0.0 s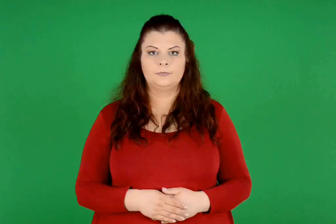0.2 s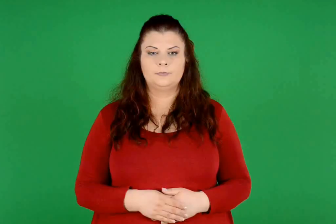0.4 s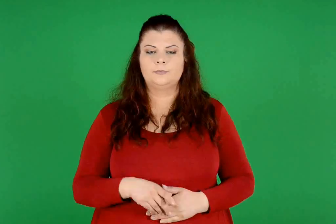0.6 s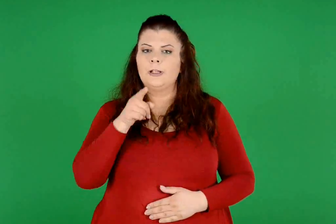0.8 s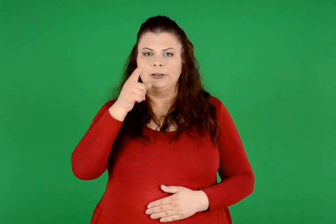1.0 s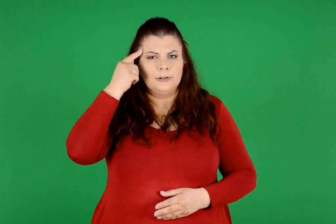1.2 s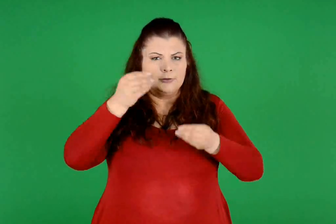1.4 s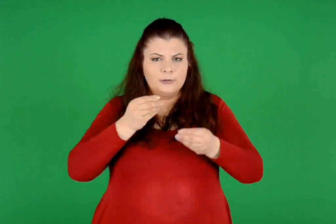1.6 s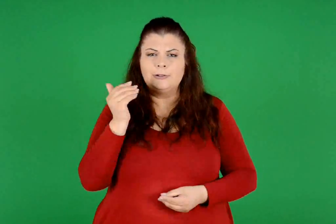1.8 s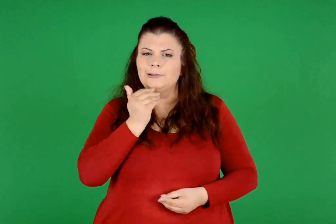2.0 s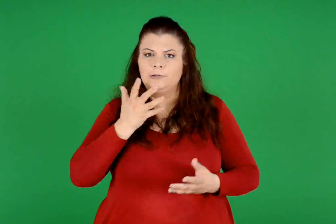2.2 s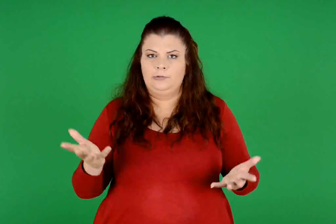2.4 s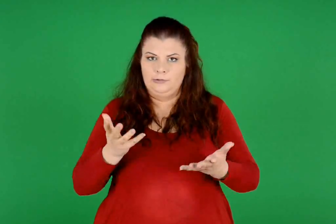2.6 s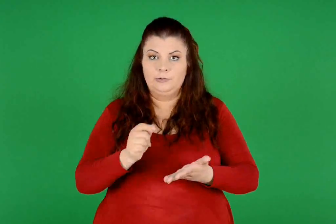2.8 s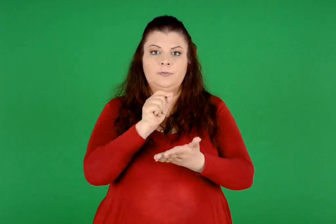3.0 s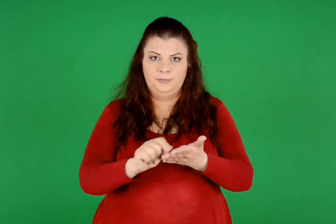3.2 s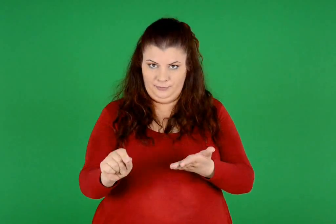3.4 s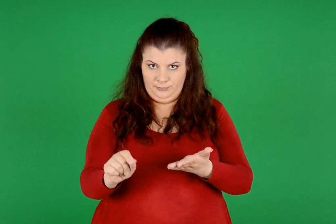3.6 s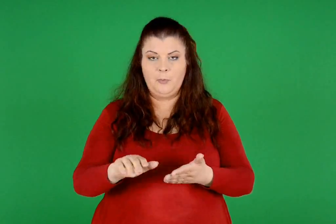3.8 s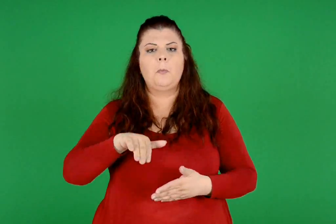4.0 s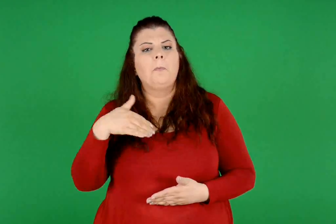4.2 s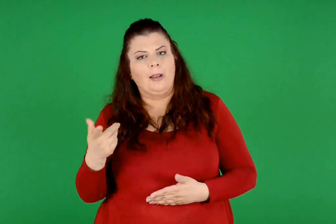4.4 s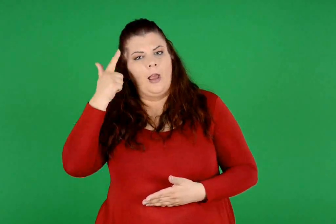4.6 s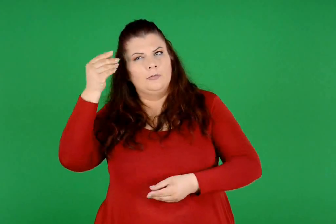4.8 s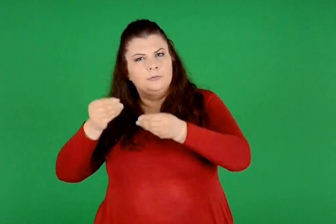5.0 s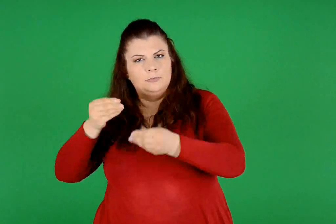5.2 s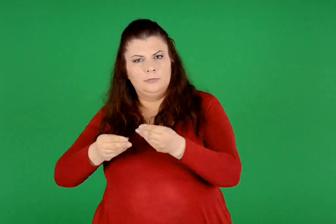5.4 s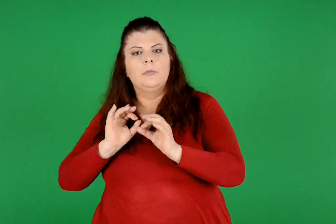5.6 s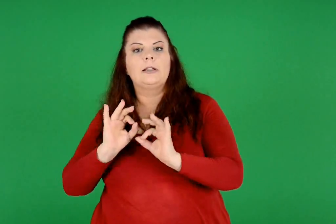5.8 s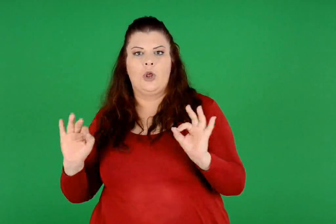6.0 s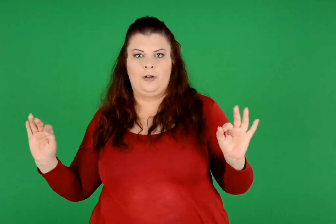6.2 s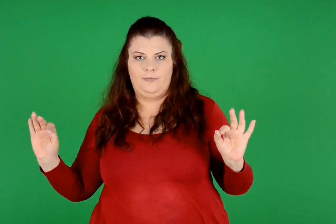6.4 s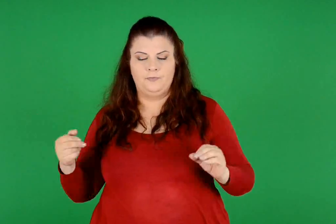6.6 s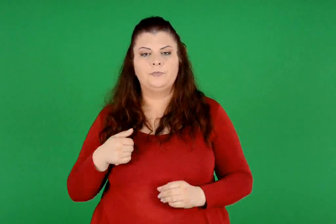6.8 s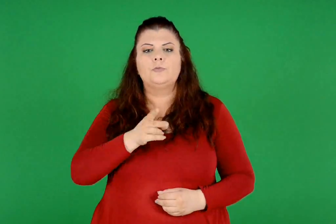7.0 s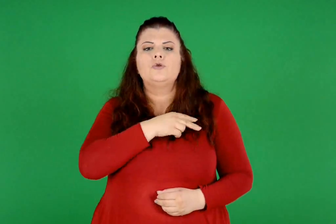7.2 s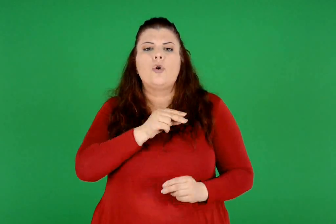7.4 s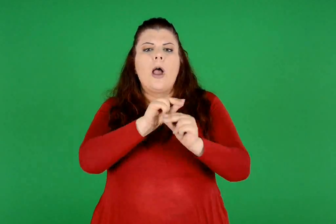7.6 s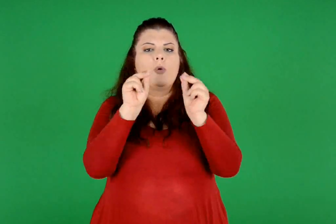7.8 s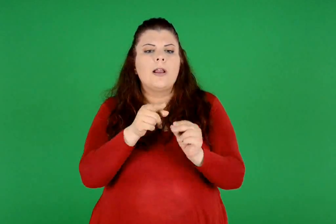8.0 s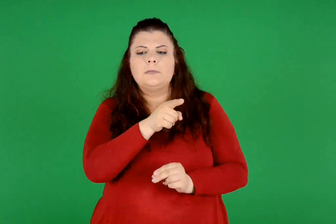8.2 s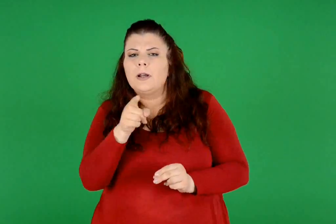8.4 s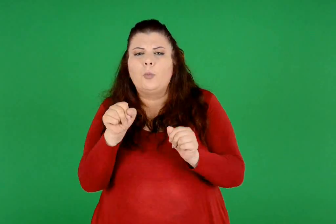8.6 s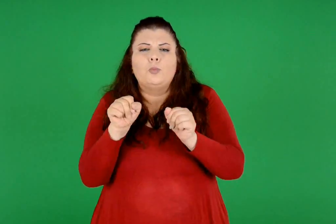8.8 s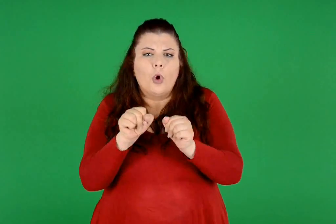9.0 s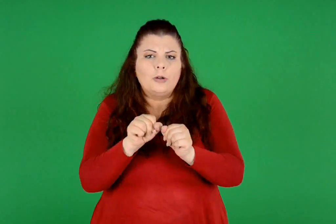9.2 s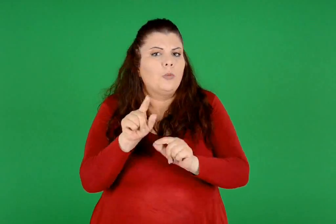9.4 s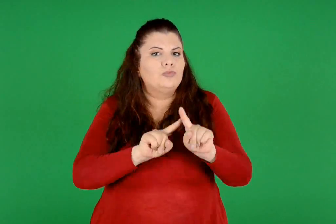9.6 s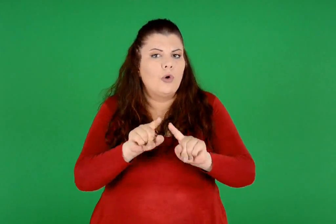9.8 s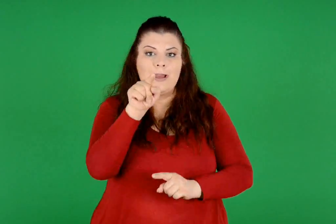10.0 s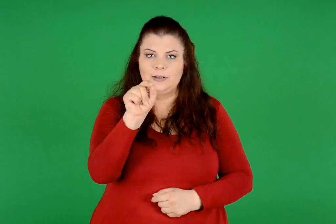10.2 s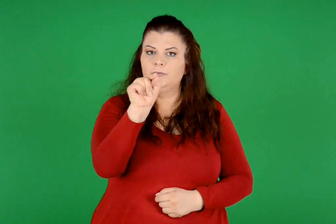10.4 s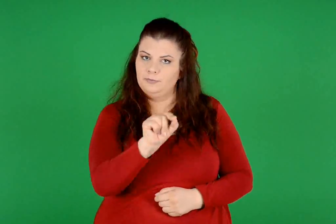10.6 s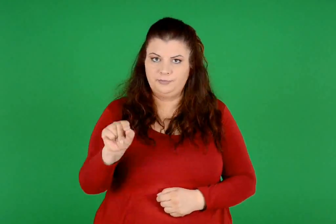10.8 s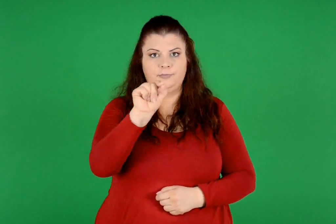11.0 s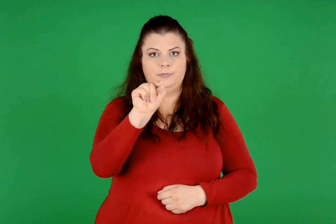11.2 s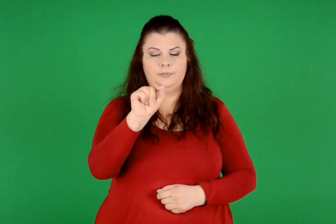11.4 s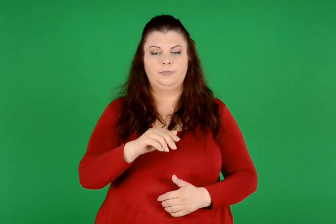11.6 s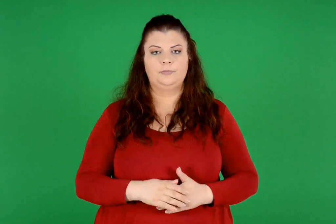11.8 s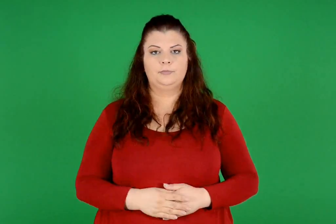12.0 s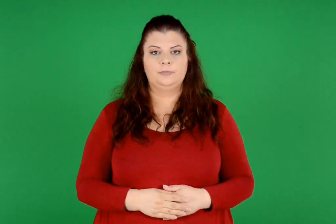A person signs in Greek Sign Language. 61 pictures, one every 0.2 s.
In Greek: δώσε μια πρόχειρη , γρήγορη απάντηση και μετά υπολόγισε κανονικά. κύκλωσε αυτό που είναι πιο κοντά στο σωστό αποτέλεσμα
